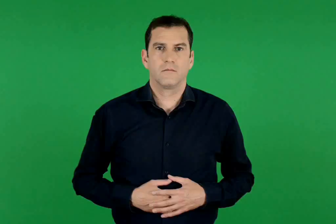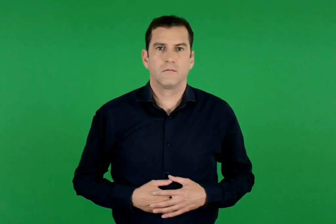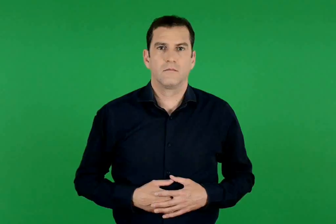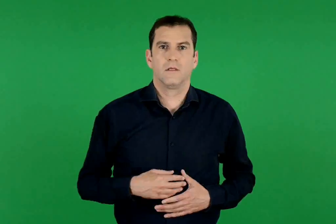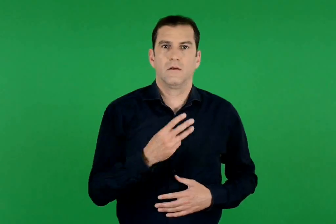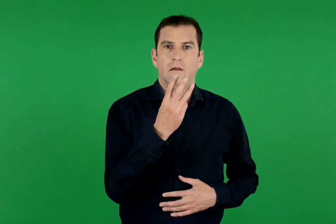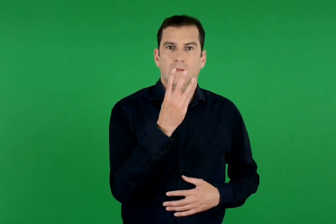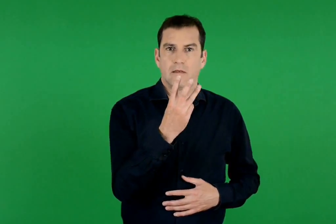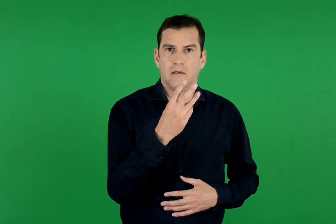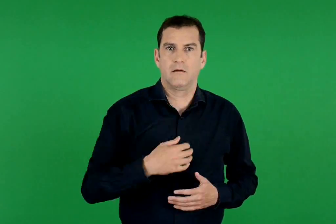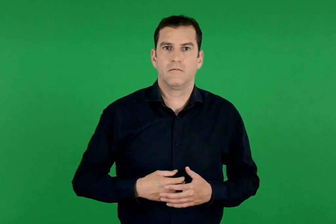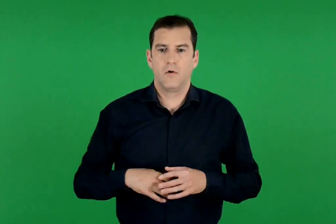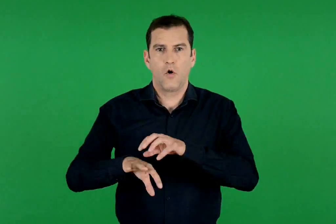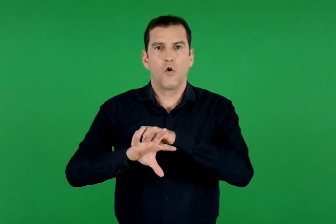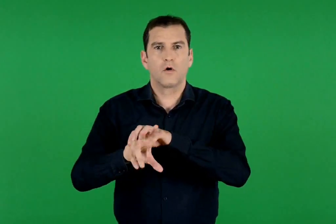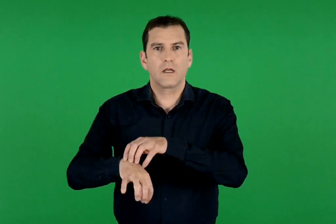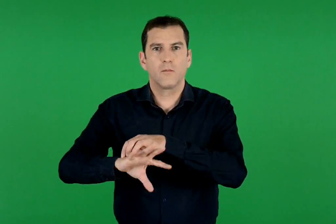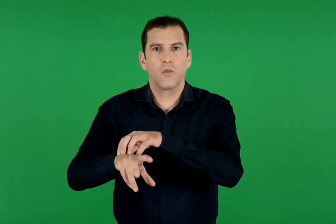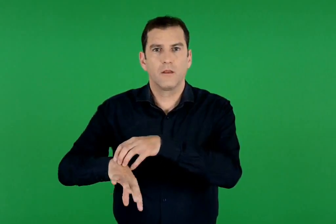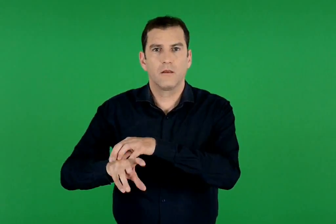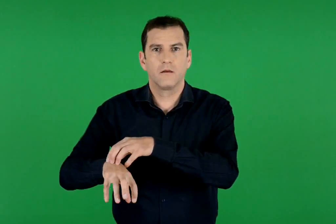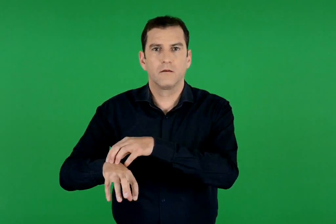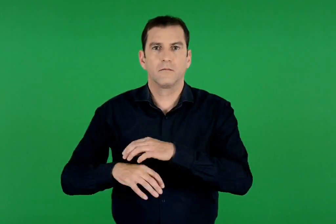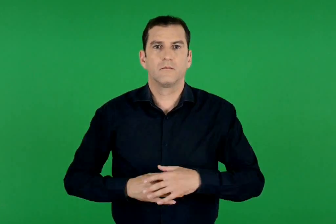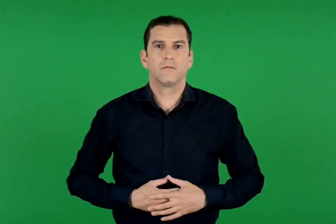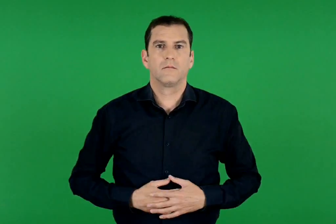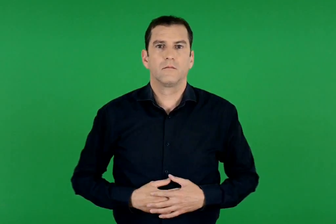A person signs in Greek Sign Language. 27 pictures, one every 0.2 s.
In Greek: 3. χταπόδι
